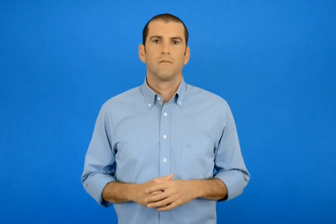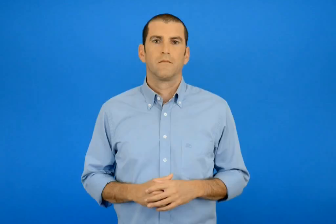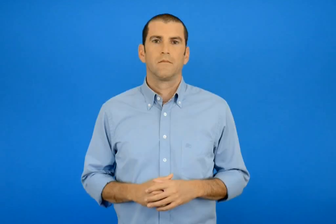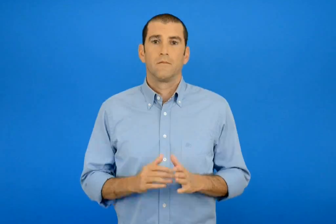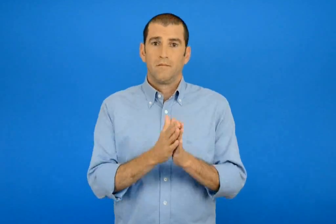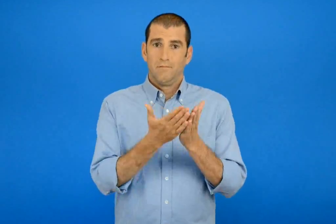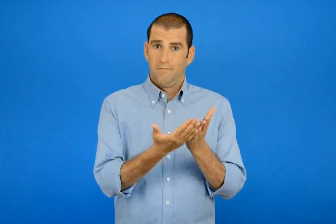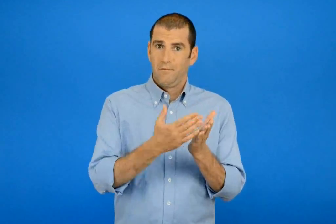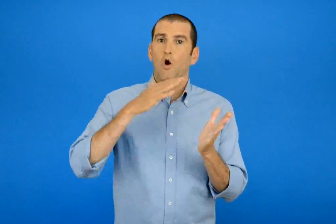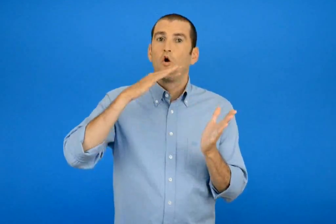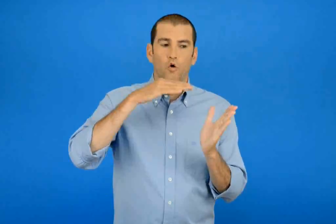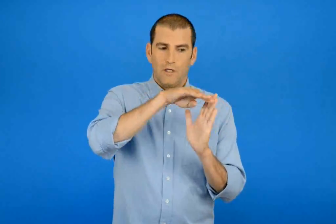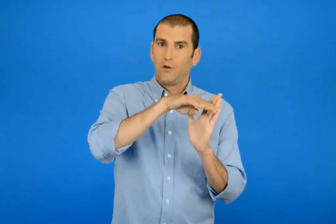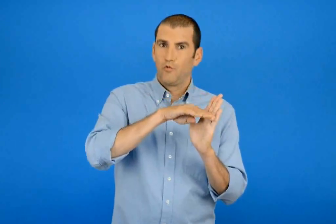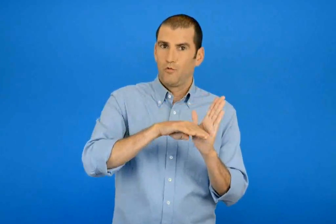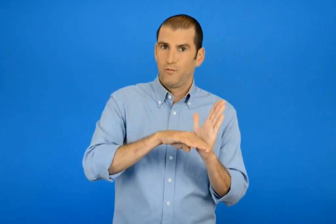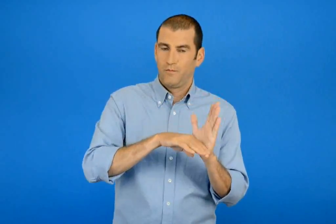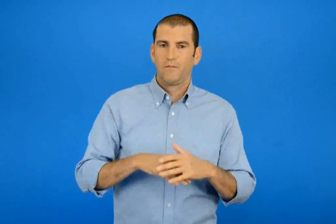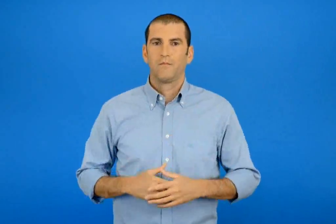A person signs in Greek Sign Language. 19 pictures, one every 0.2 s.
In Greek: γλωσσάριο
